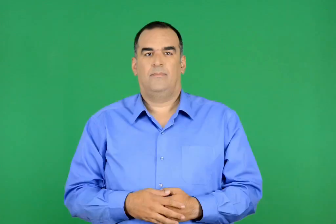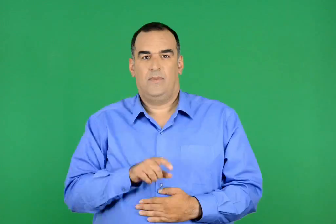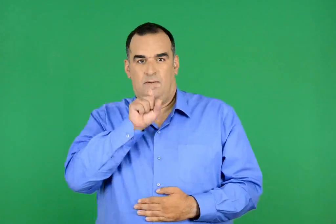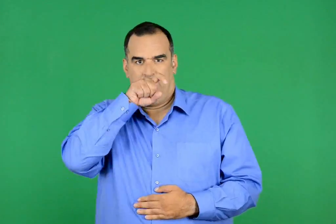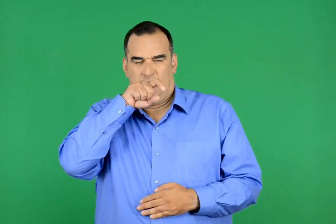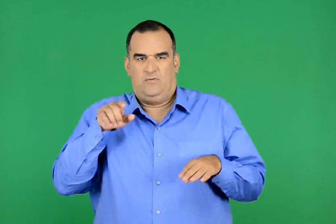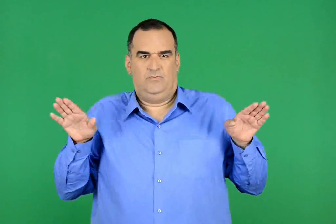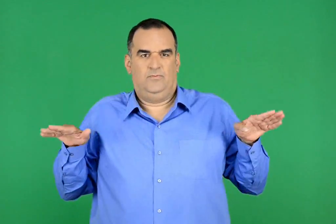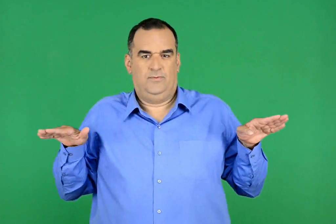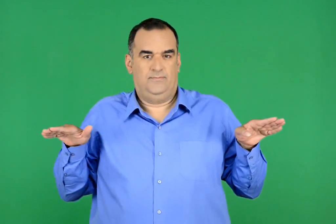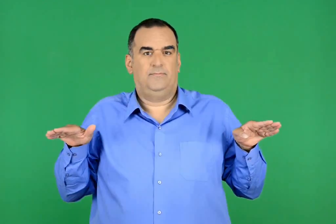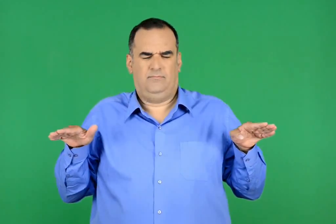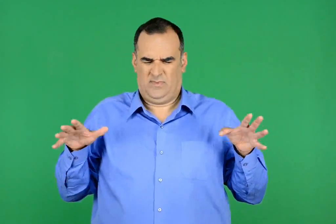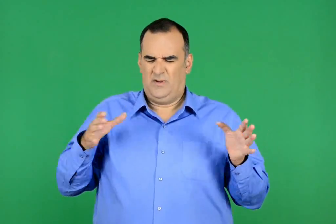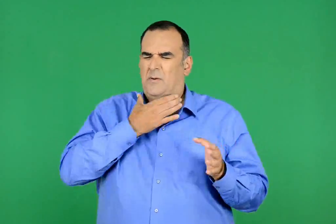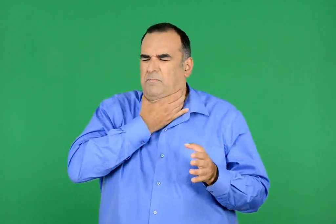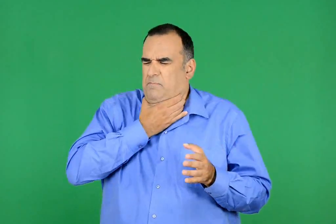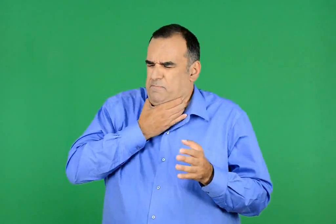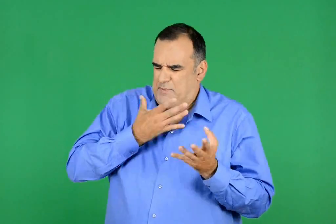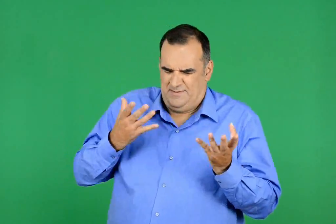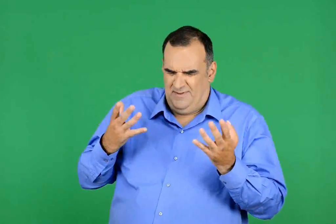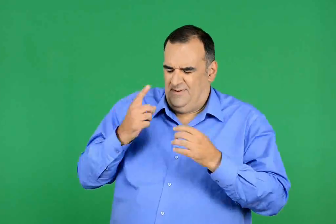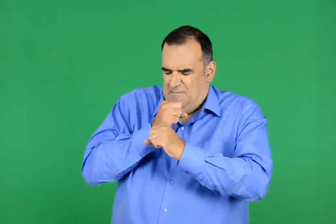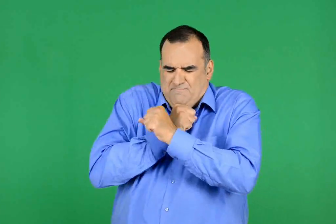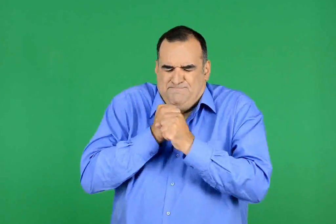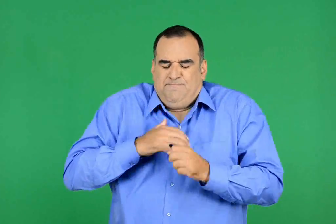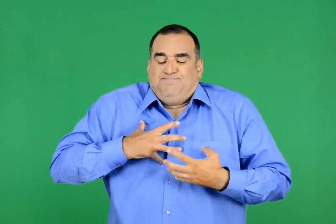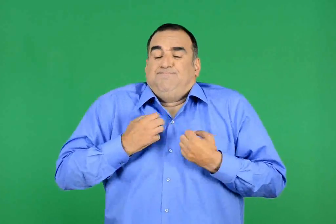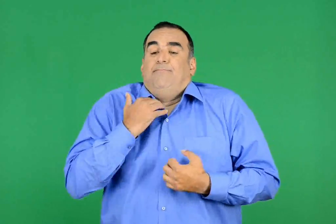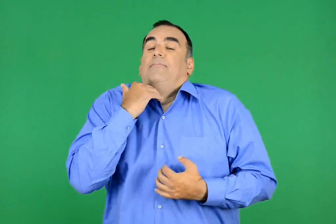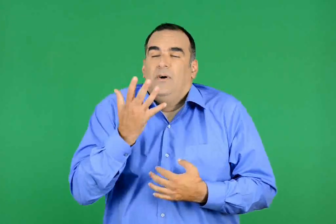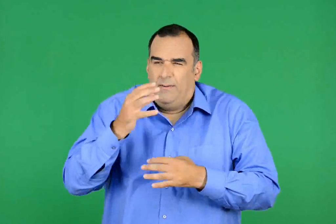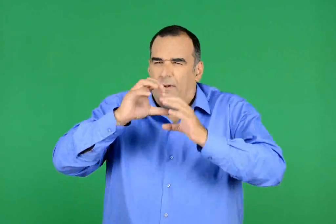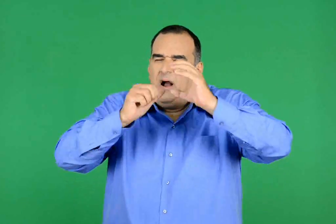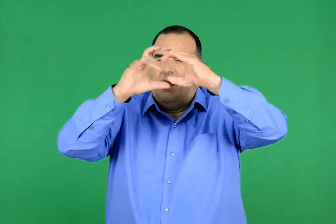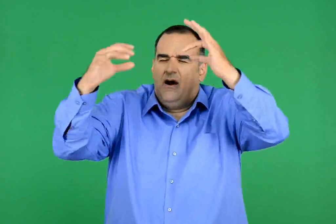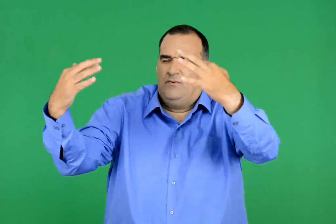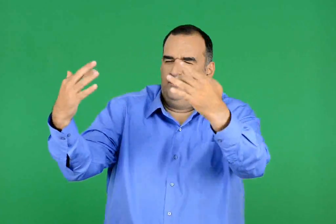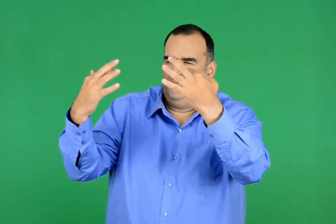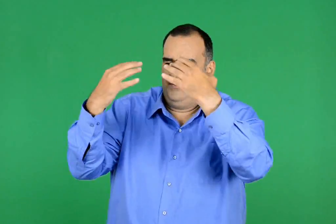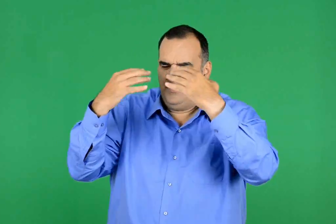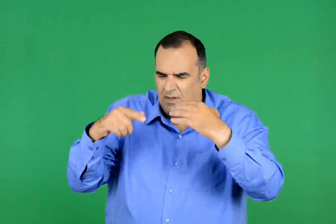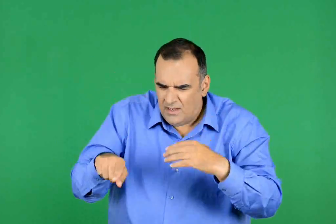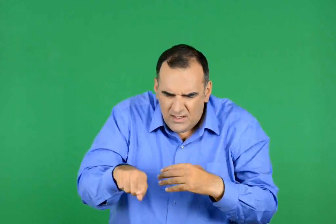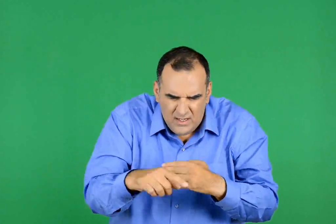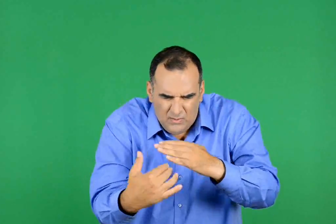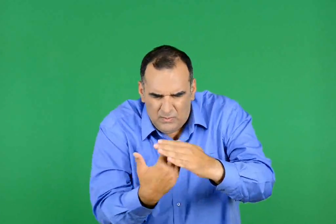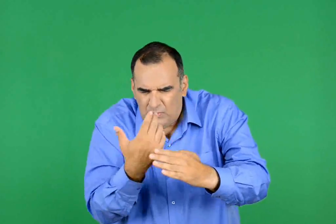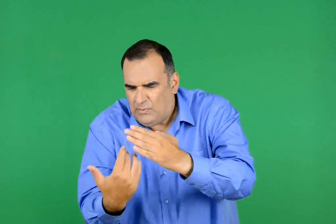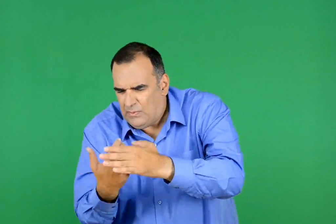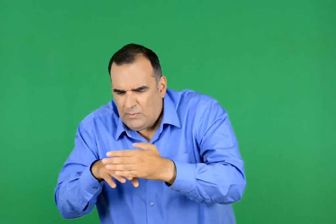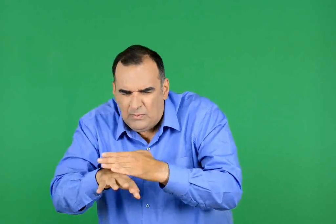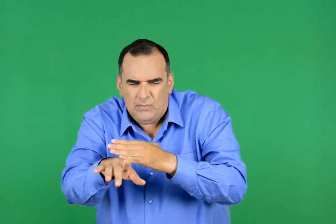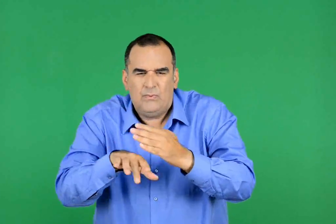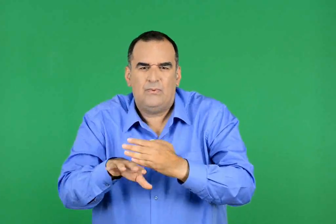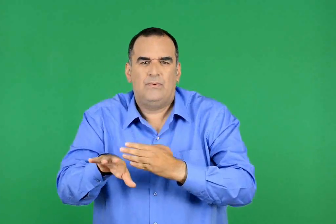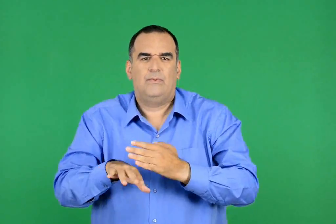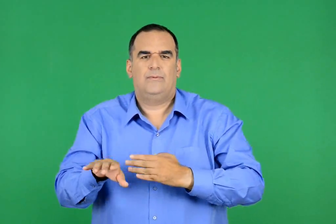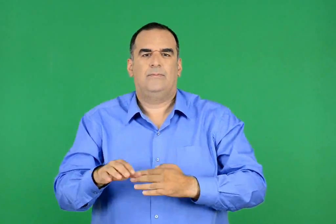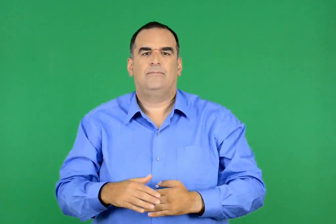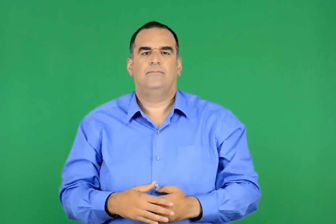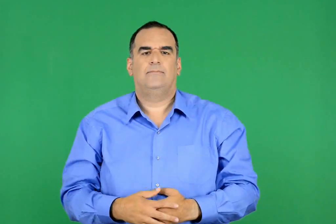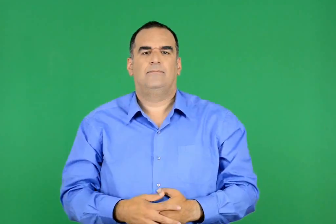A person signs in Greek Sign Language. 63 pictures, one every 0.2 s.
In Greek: παπαγάλος θα σκάσω , πνίγομαι. μπαίνει το νέφος από τις χαραμάδες µπαίνει
